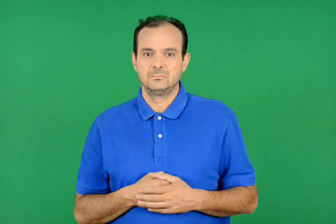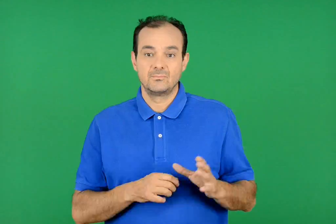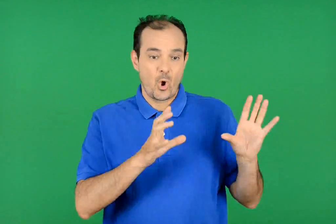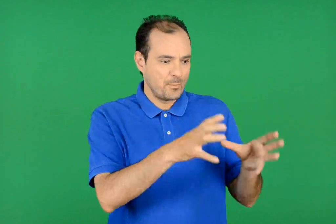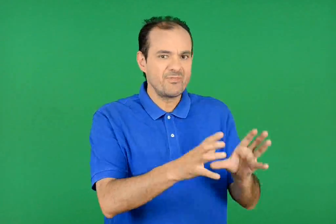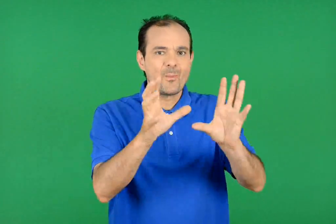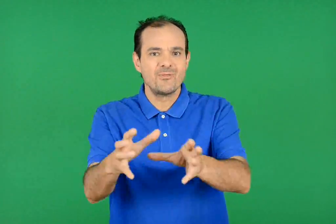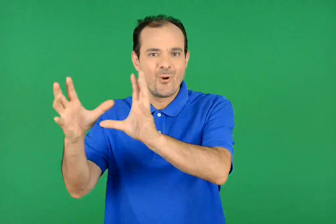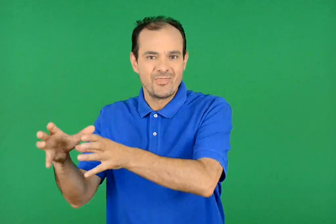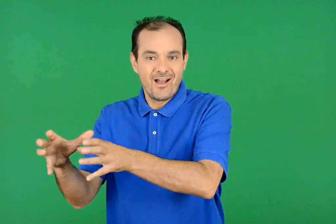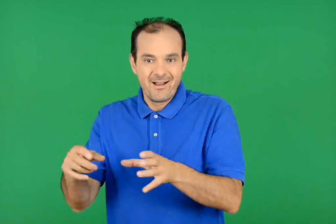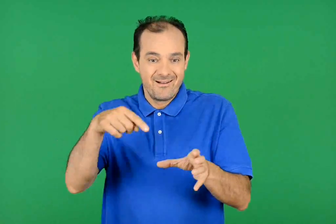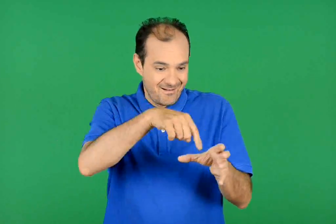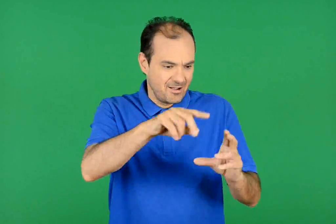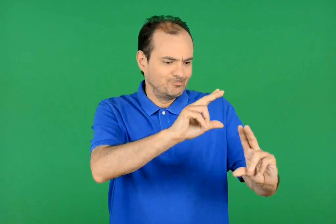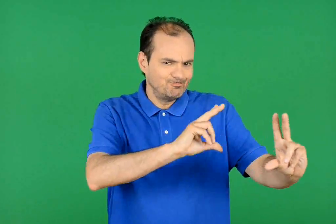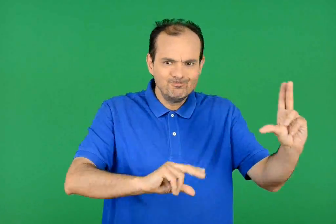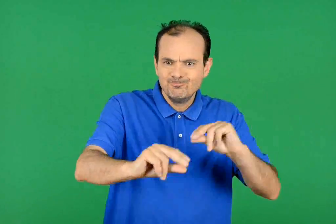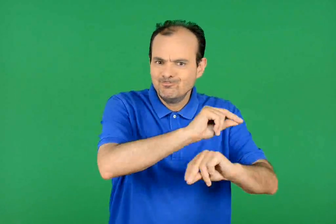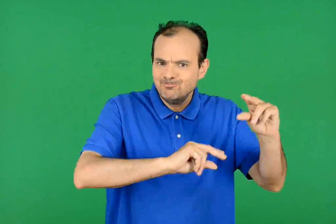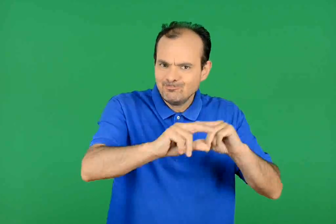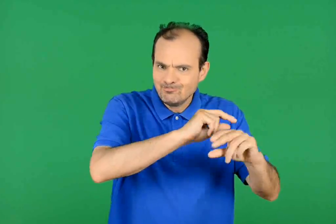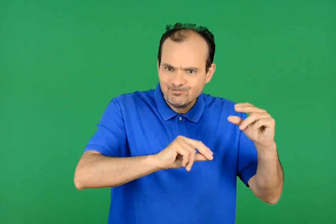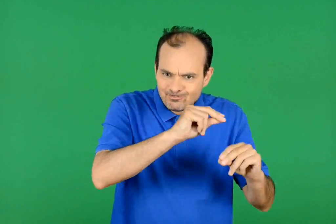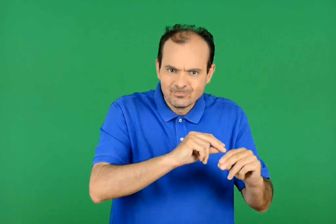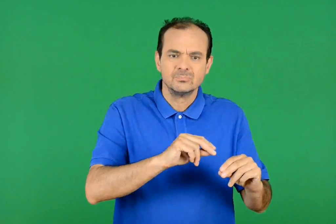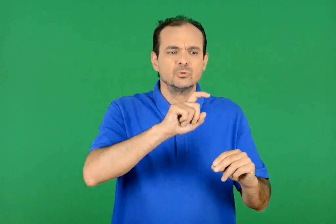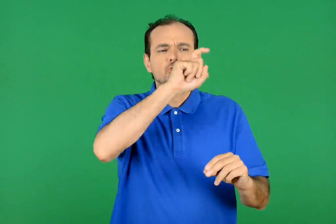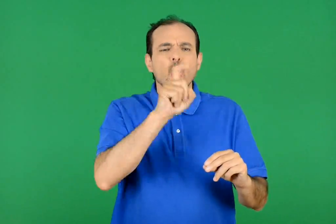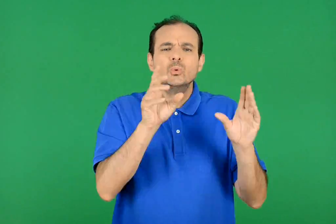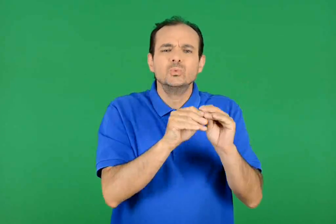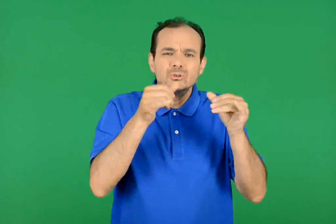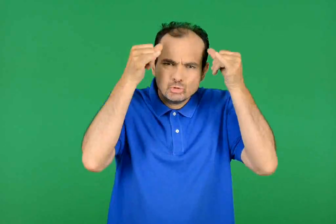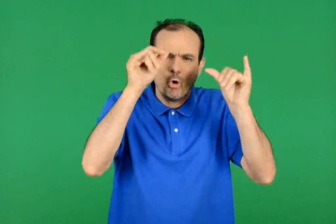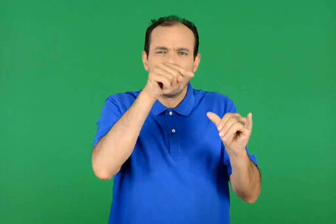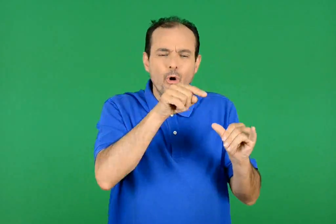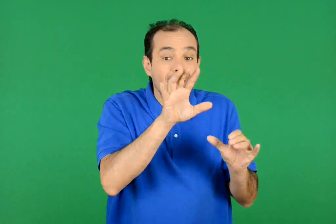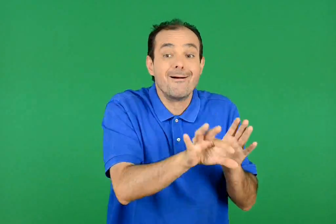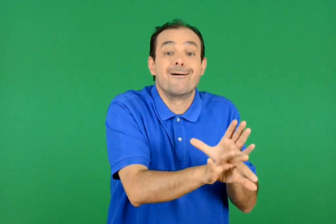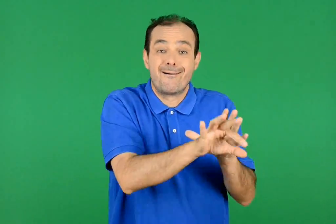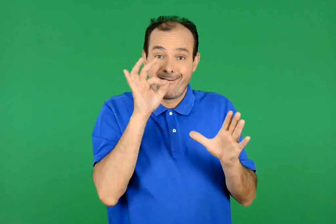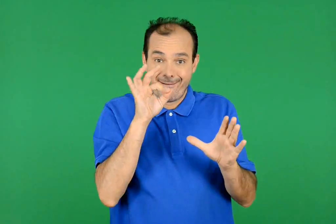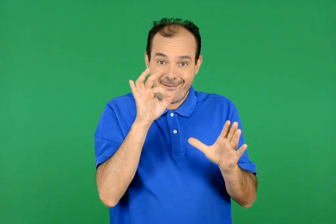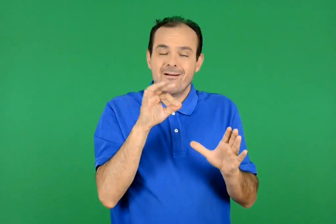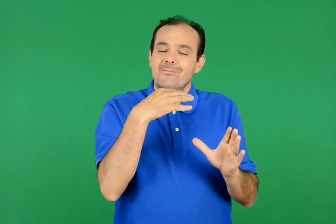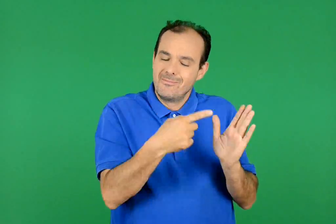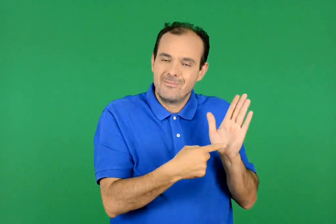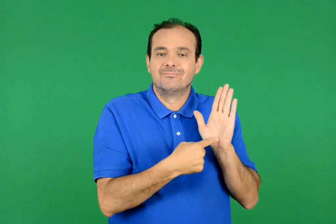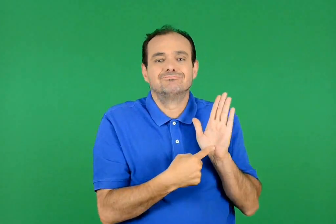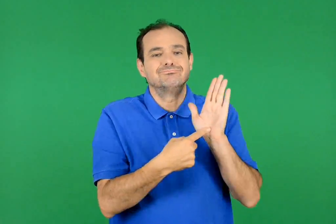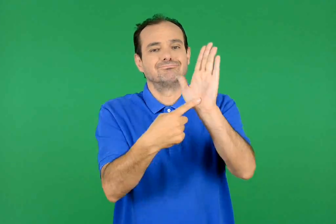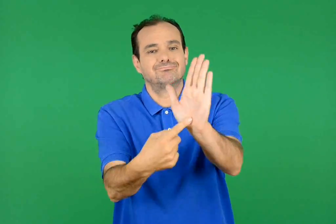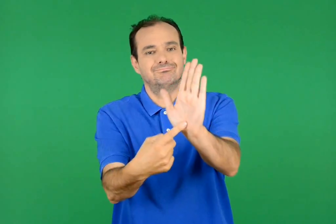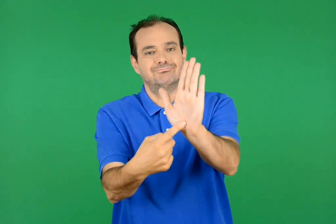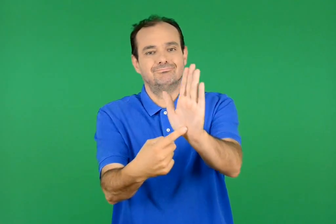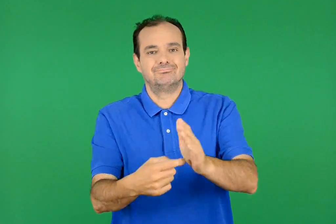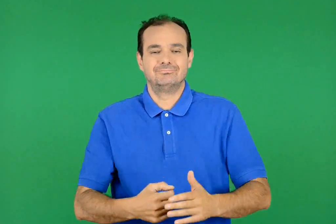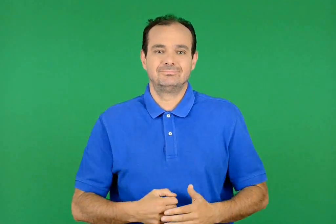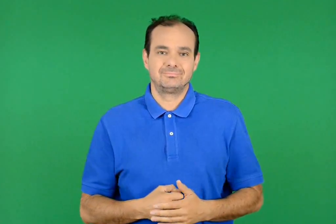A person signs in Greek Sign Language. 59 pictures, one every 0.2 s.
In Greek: η κάθε ομάδα συζητά και παρουσιάζει ένα στιγμιότυπο από τη ζωή του ζώου που έχει διαλέξει
